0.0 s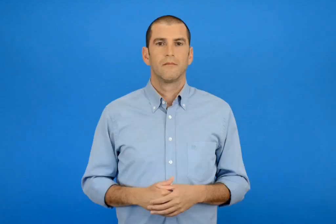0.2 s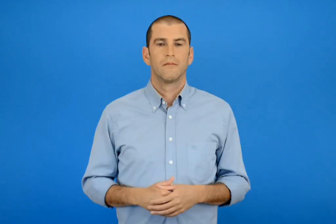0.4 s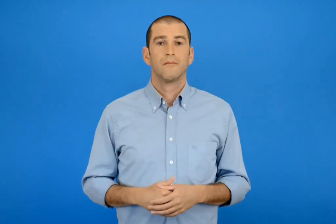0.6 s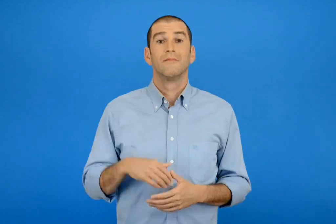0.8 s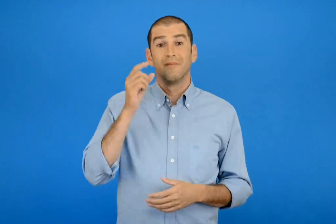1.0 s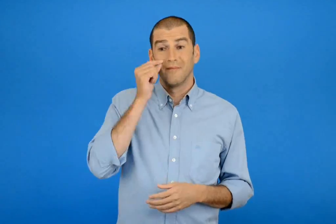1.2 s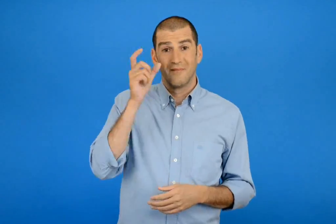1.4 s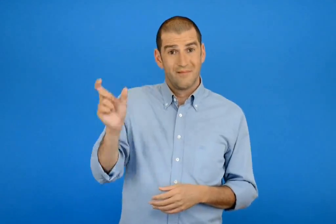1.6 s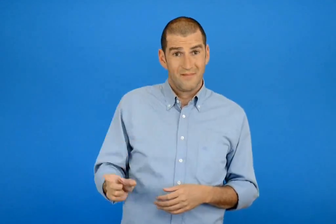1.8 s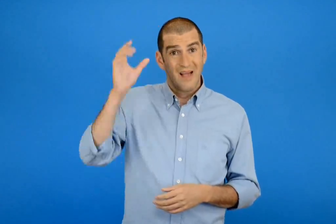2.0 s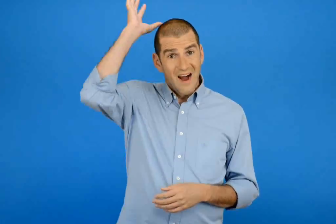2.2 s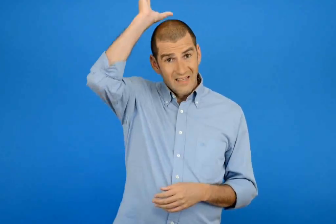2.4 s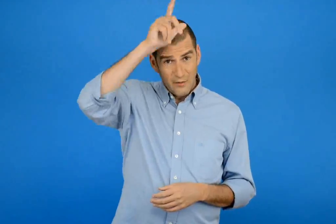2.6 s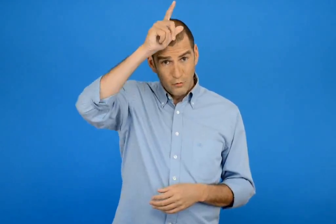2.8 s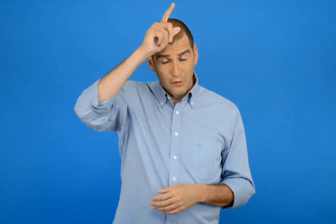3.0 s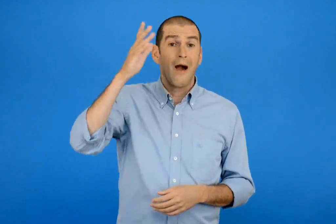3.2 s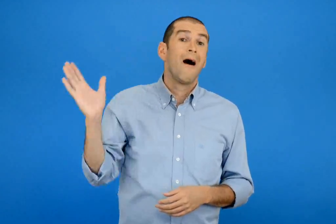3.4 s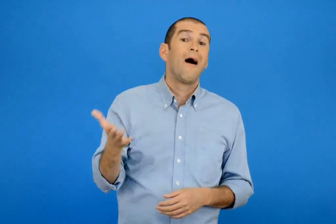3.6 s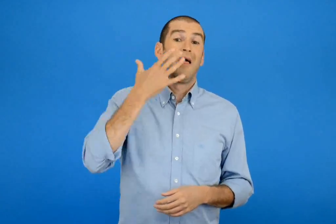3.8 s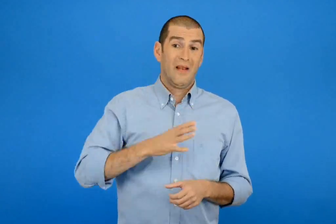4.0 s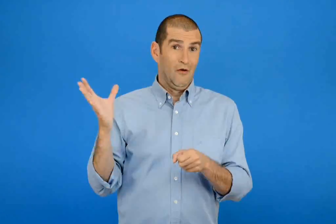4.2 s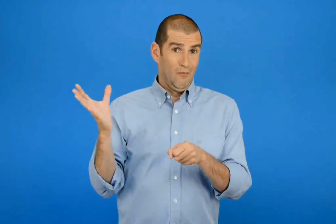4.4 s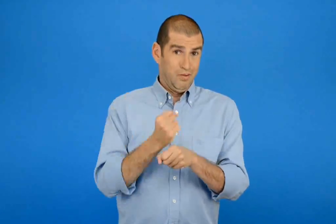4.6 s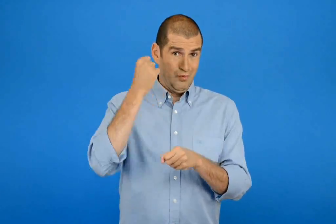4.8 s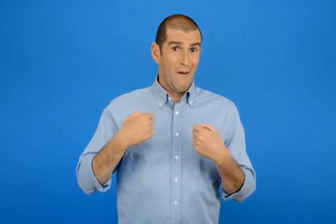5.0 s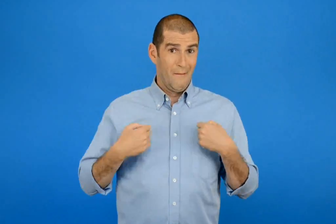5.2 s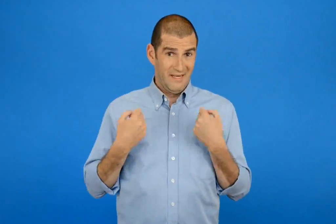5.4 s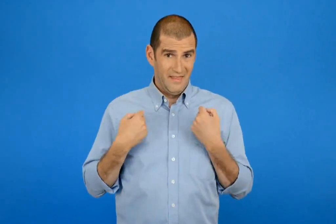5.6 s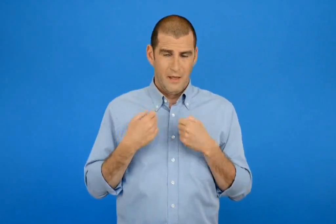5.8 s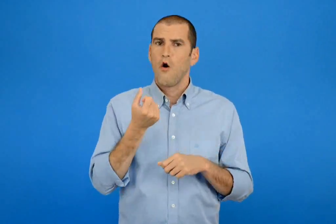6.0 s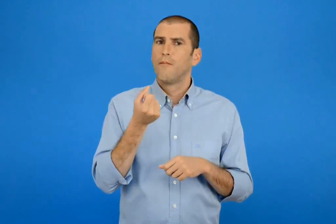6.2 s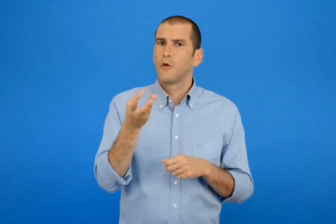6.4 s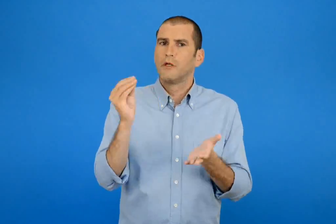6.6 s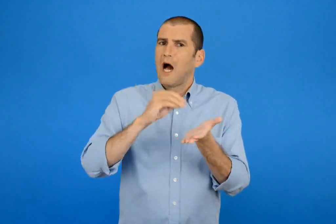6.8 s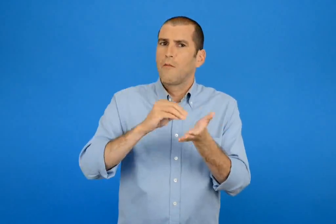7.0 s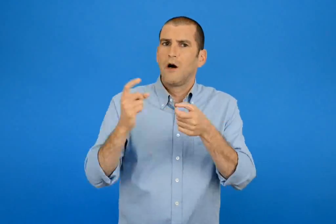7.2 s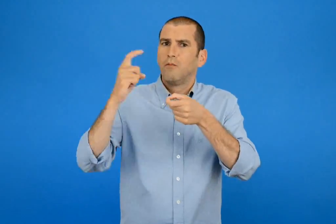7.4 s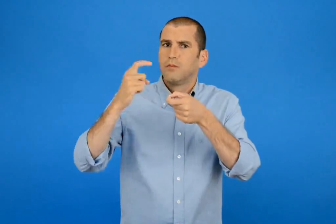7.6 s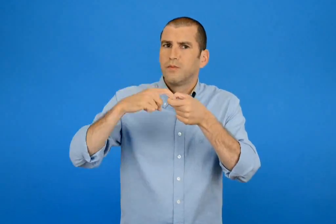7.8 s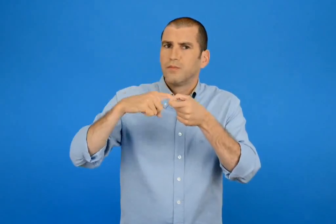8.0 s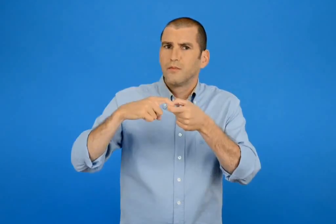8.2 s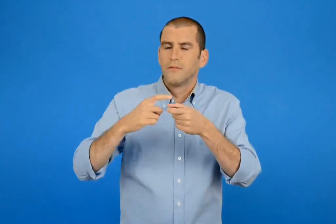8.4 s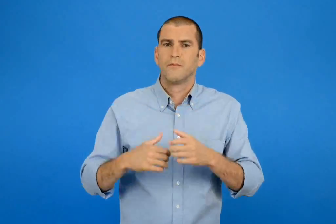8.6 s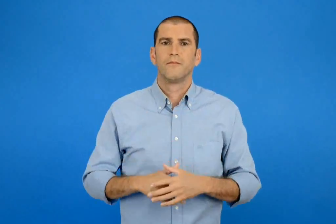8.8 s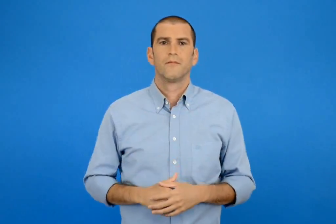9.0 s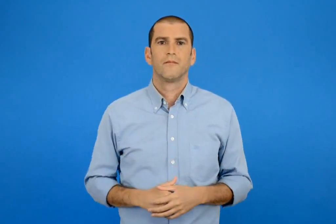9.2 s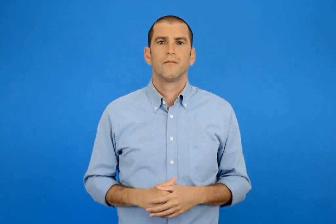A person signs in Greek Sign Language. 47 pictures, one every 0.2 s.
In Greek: πόσα καλαθιά έπρεπε να είχε βάλει ακόμα ο αλέξανδρος για να είναι αυτός ο νικητής στο παιχνίδι ;
